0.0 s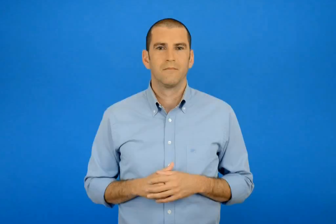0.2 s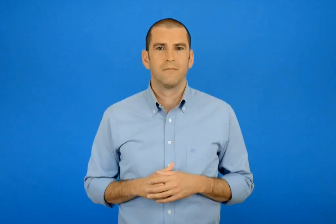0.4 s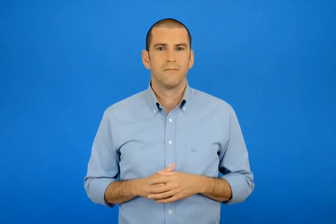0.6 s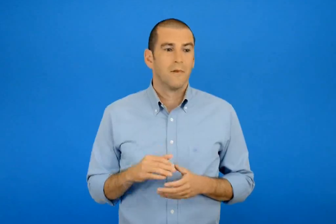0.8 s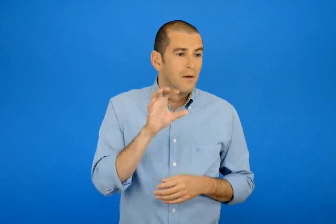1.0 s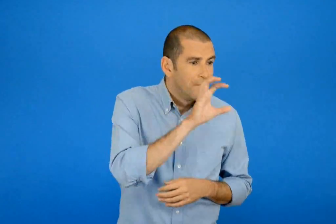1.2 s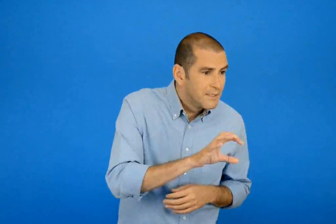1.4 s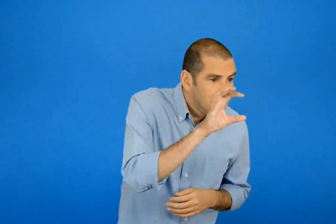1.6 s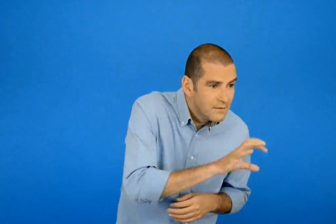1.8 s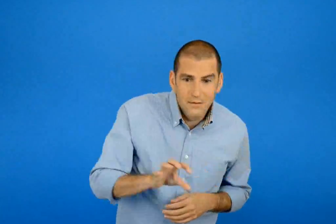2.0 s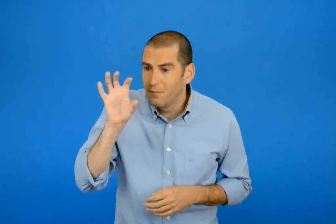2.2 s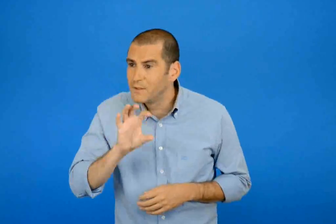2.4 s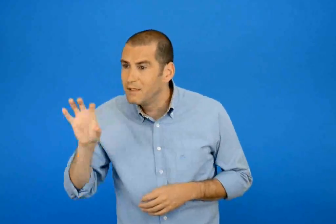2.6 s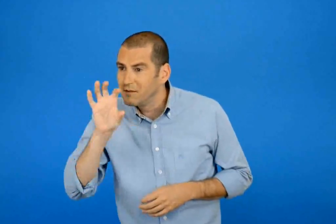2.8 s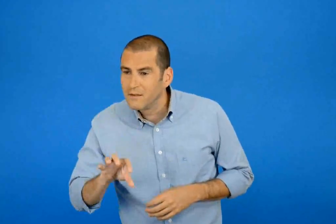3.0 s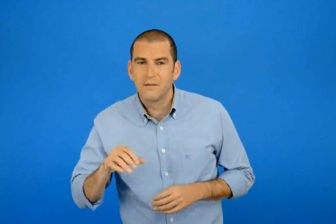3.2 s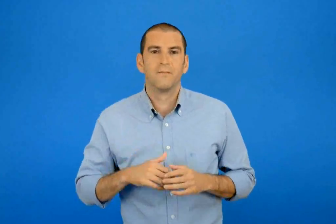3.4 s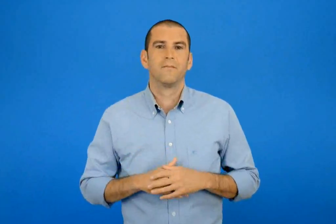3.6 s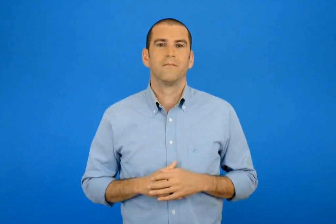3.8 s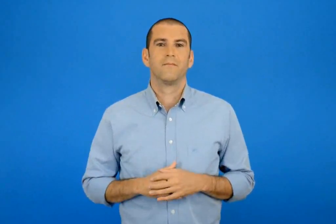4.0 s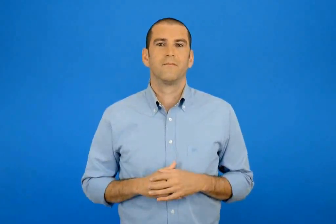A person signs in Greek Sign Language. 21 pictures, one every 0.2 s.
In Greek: ψάξε ψάξε
